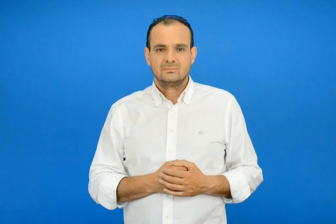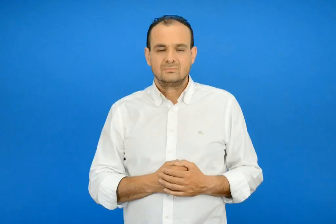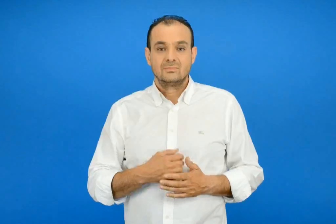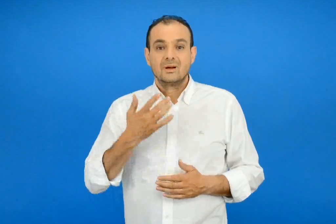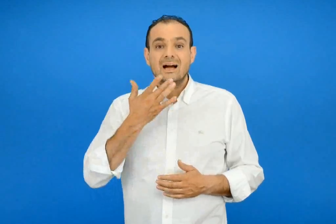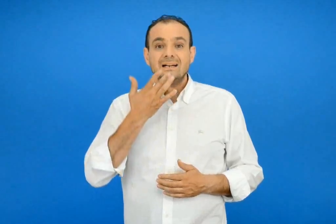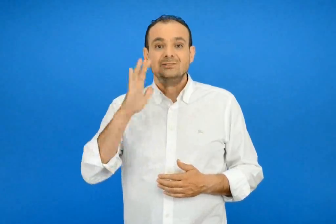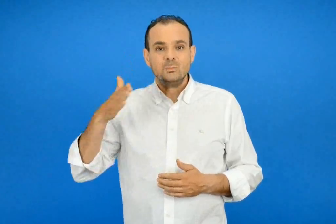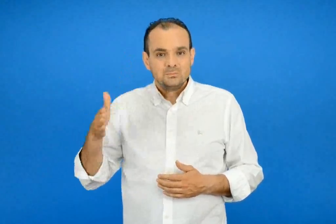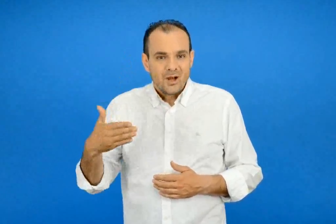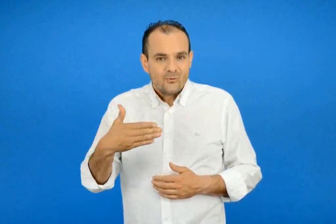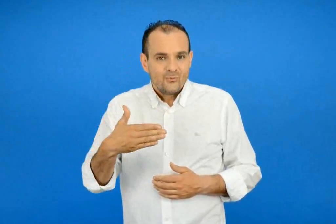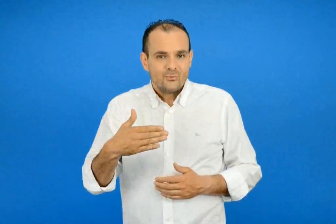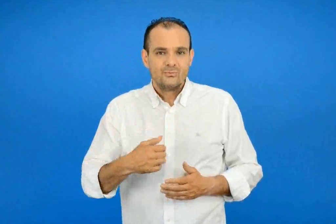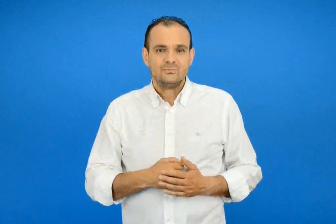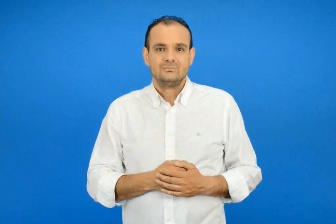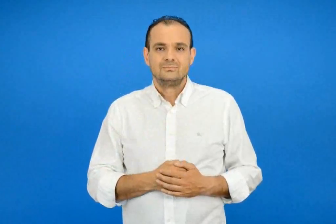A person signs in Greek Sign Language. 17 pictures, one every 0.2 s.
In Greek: χρυσόψαρο
